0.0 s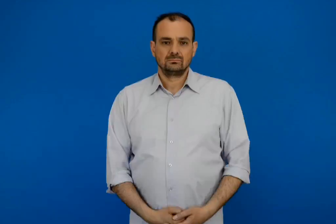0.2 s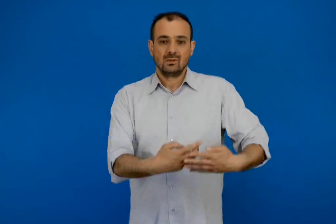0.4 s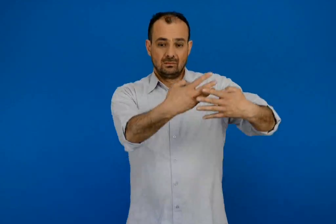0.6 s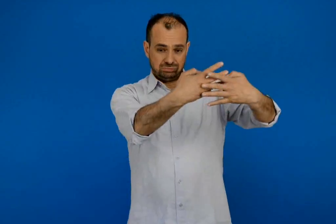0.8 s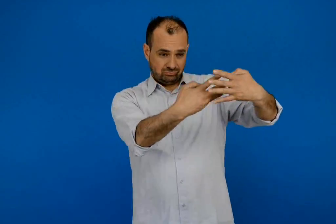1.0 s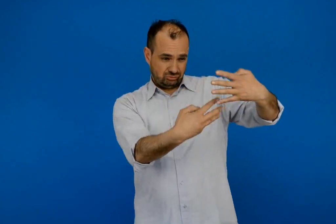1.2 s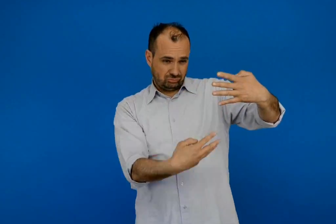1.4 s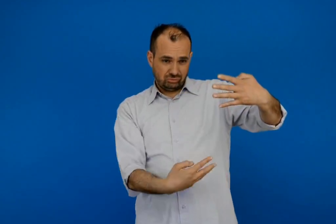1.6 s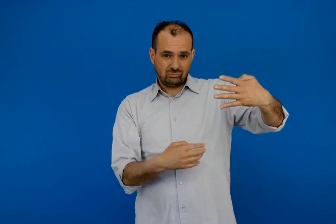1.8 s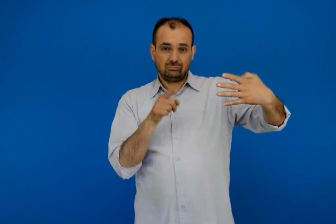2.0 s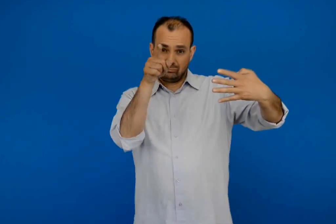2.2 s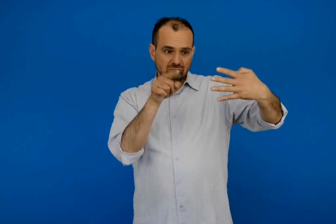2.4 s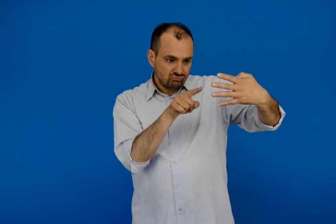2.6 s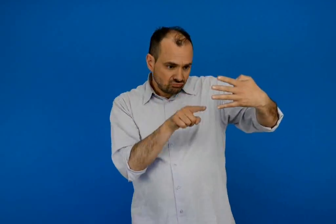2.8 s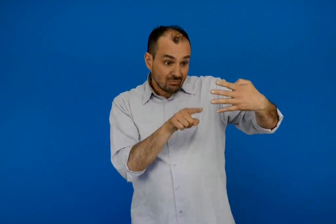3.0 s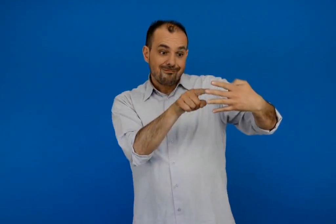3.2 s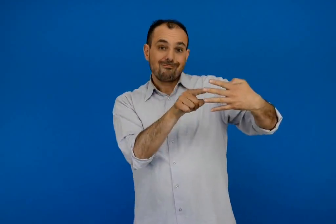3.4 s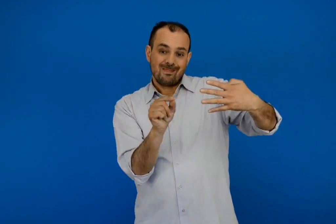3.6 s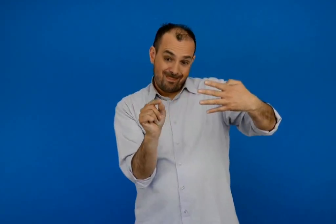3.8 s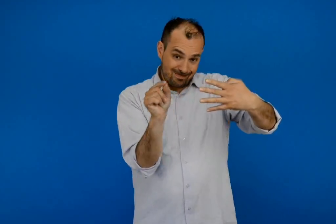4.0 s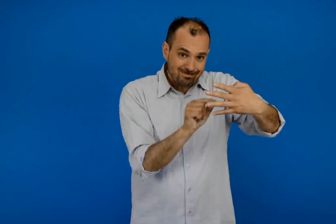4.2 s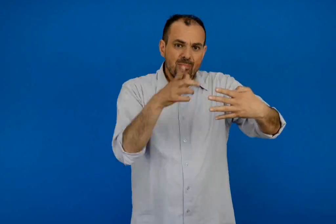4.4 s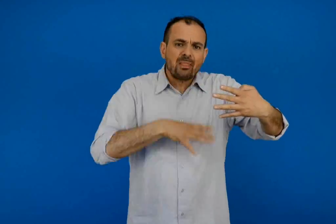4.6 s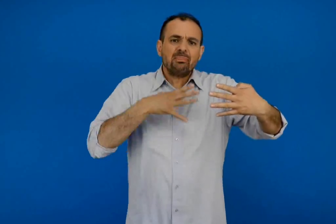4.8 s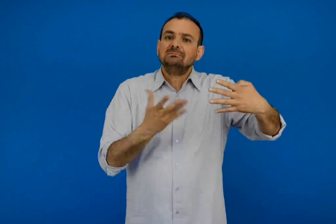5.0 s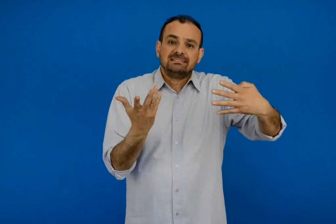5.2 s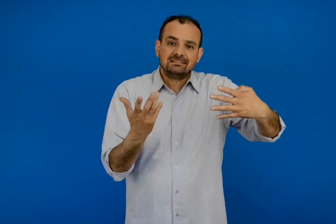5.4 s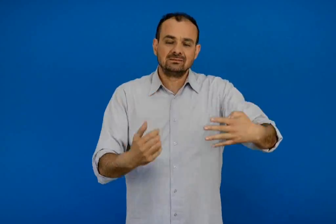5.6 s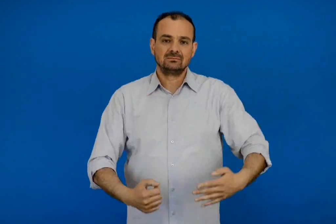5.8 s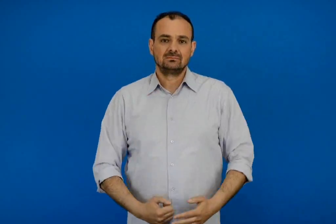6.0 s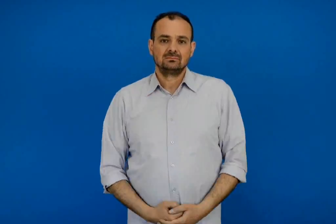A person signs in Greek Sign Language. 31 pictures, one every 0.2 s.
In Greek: υπογράμμισε ένα από τα παραπάνω που θα ήθελες να κάνεις
